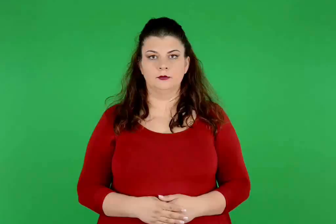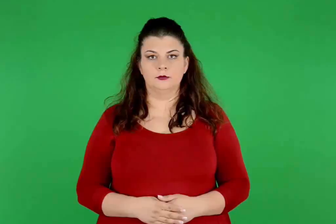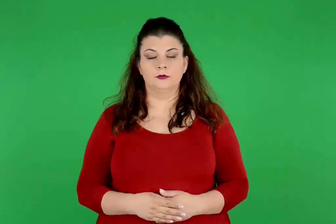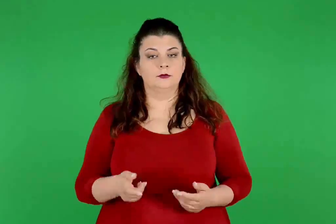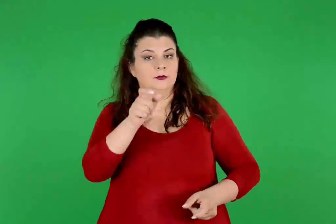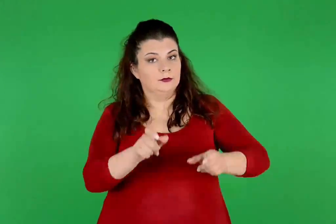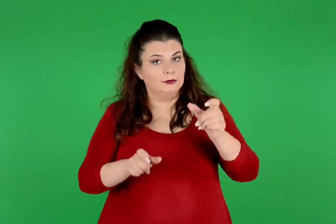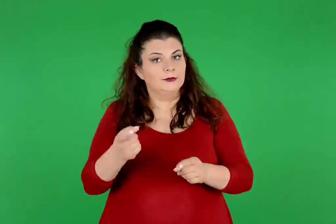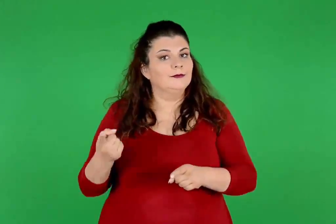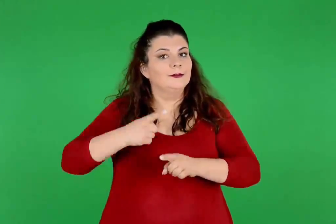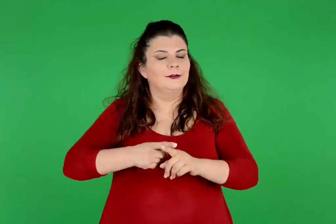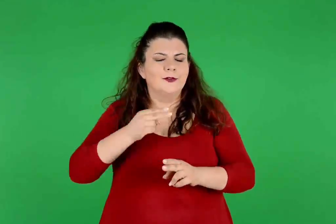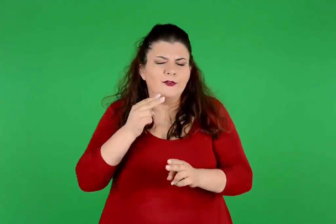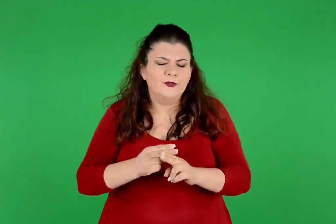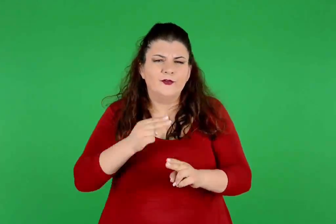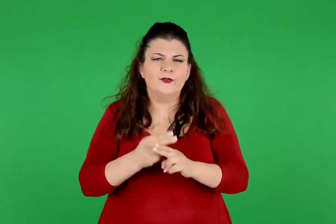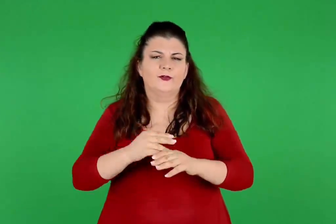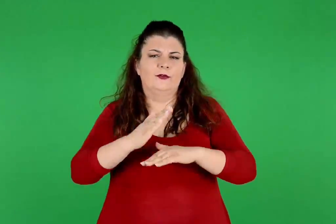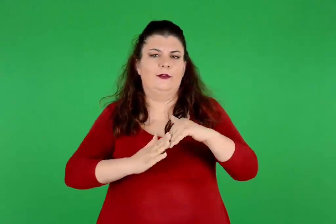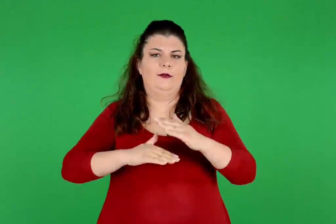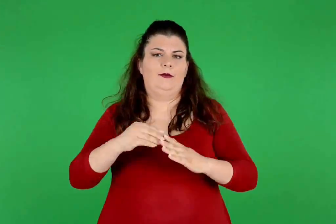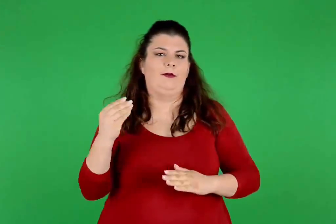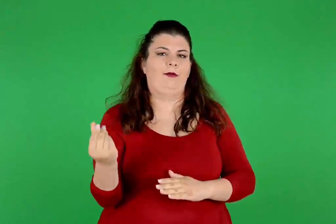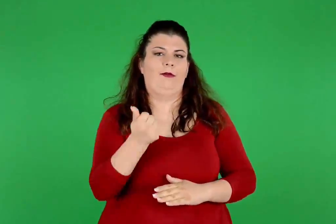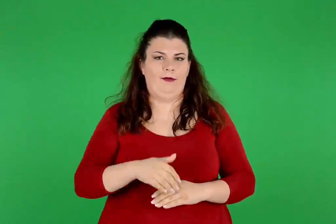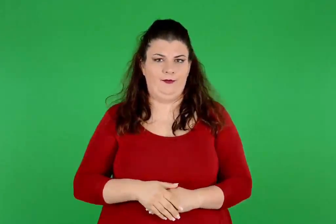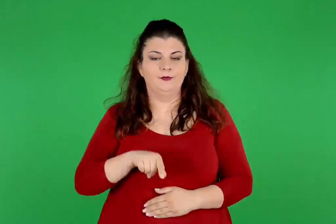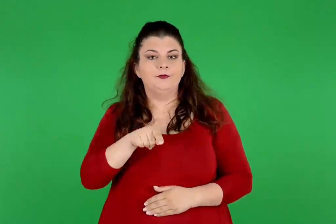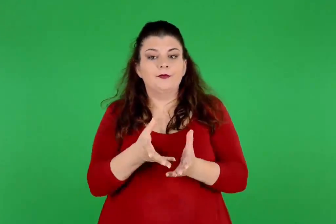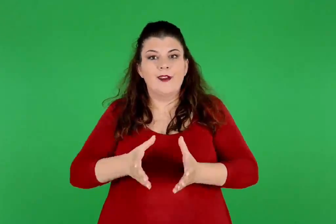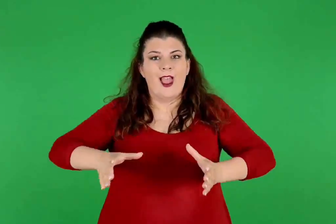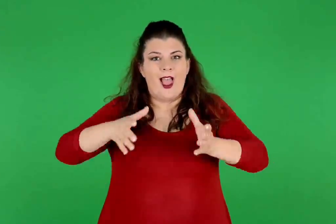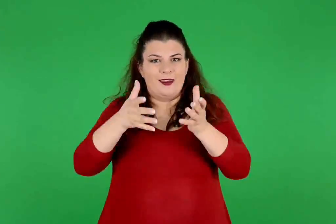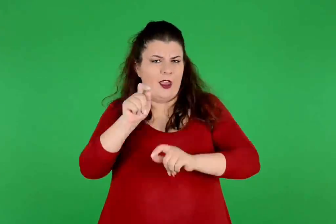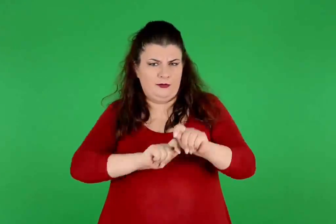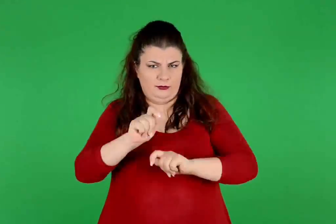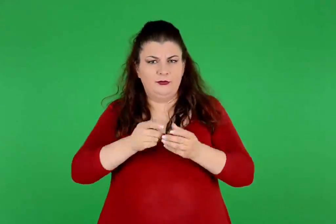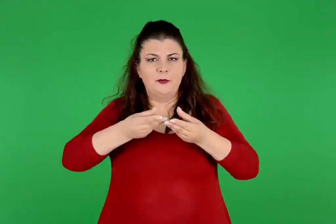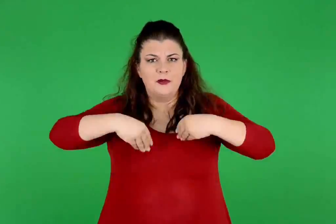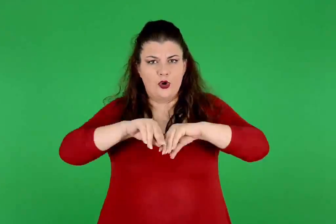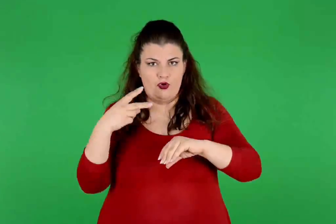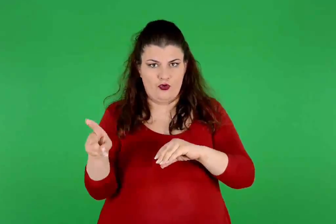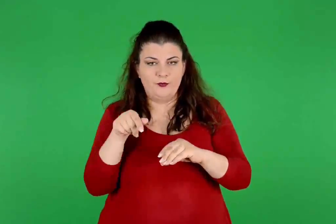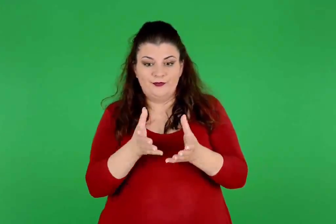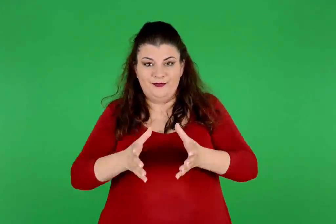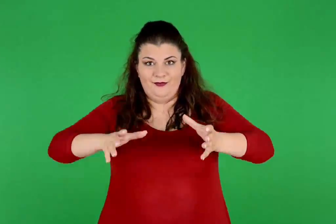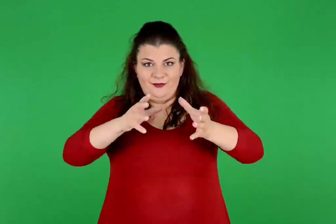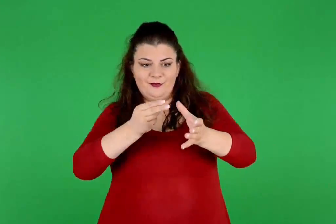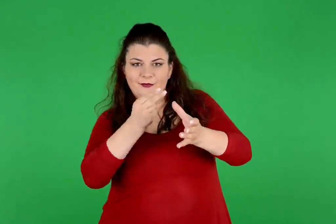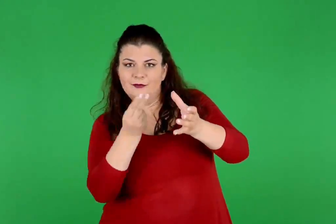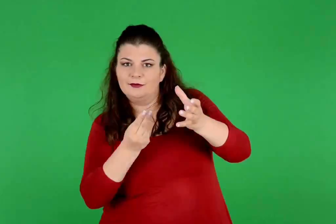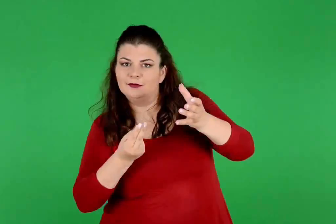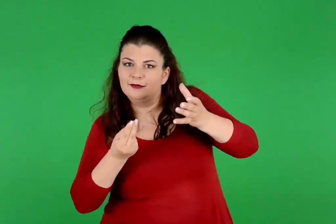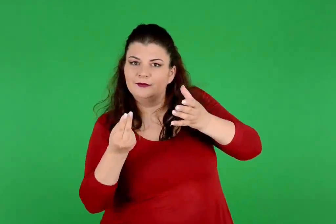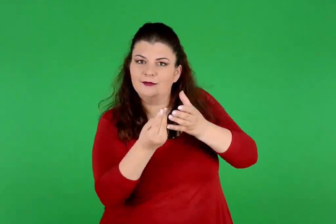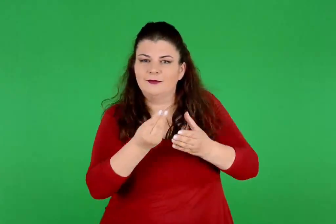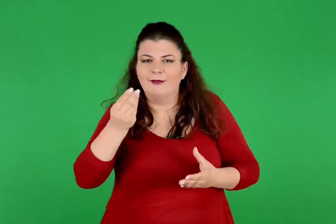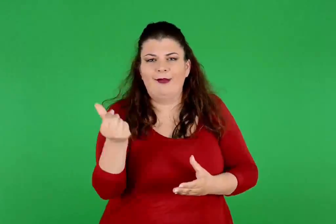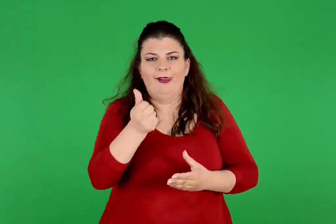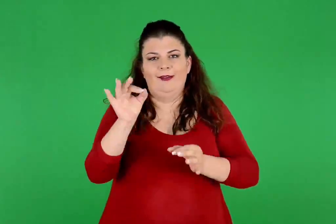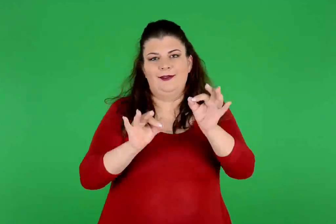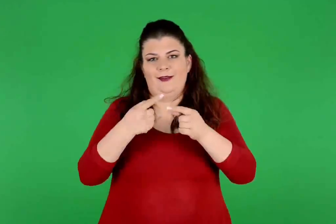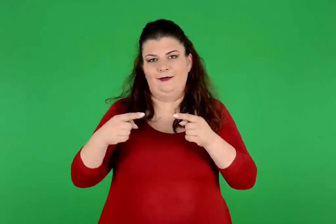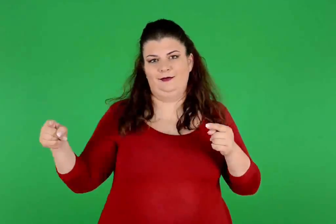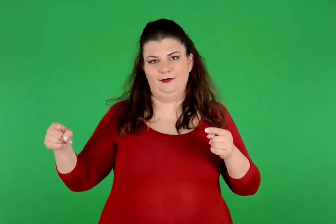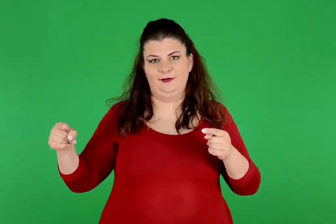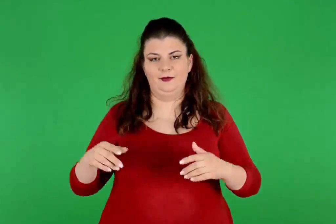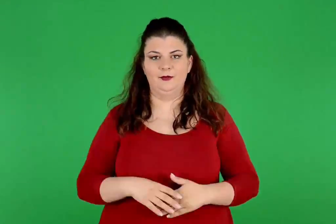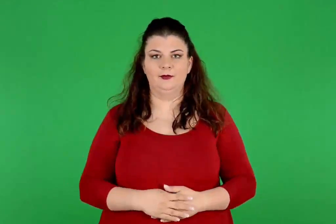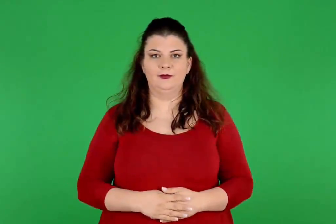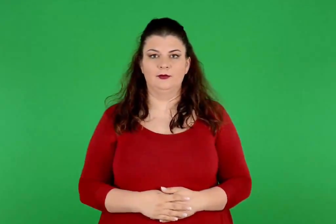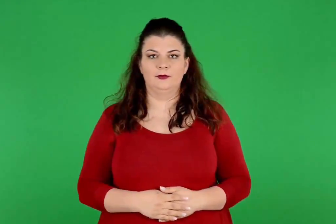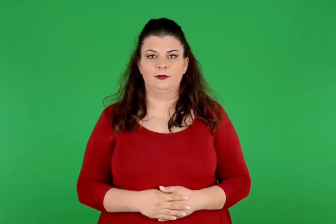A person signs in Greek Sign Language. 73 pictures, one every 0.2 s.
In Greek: ήταν όμως και σπουδαίοι καλλιτέχνες. τα πήλινα αγγεία τους τα διακοσμούσαν από έξω με πολύ ωραία σχέδια
